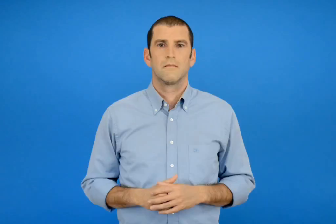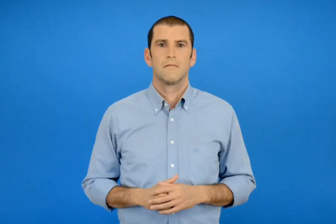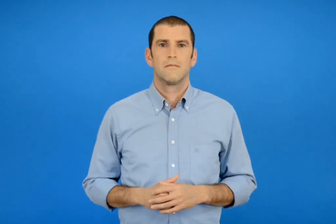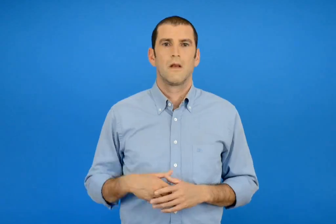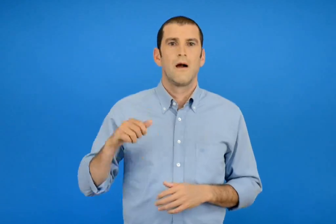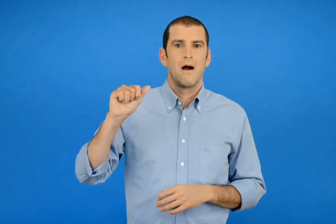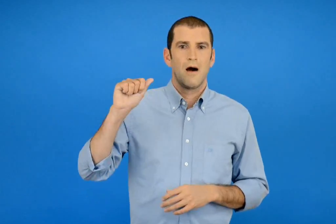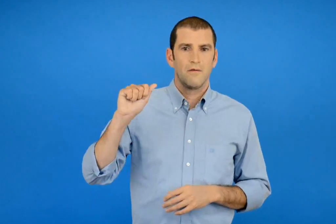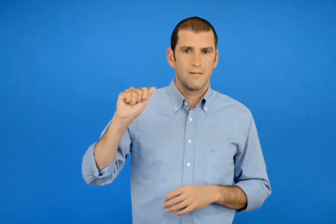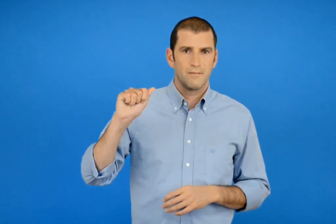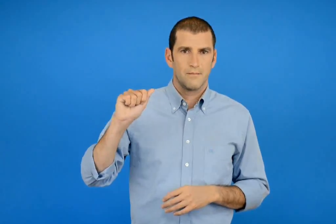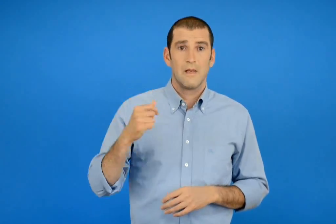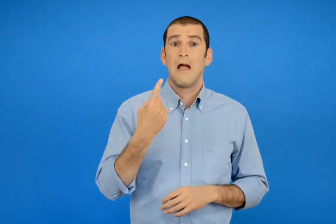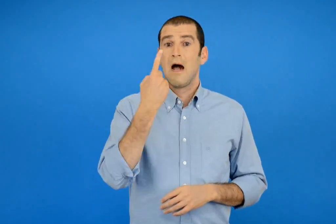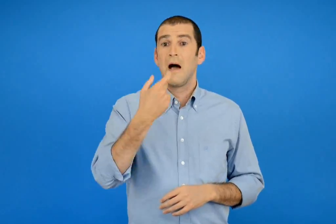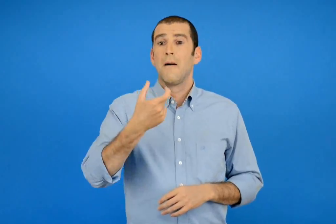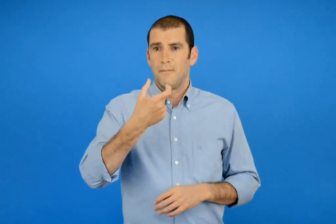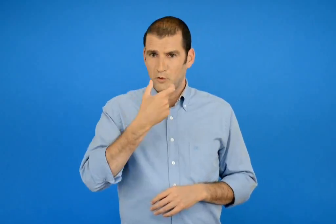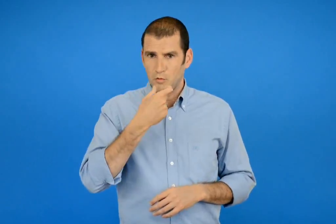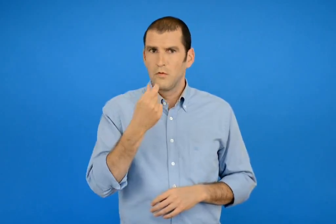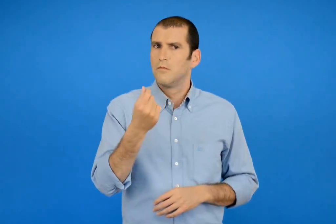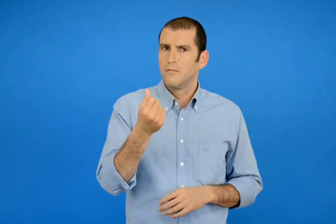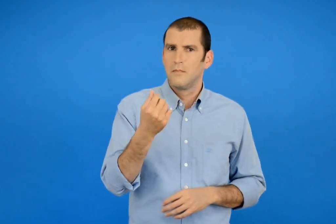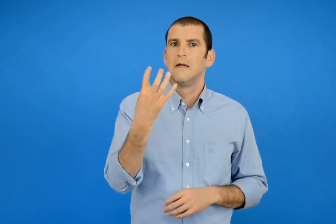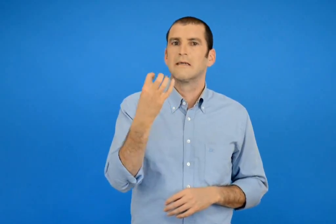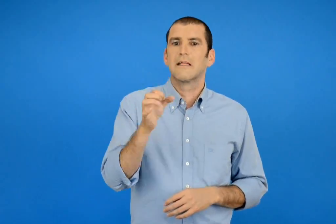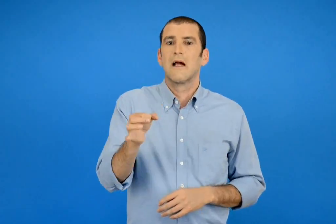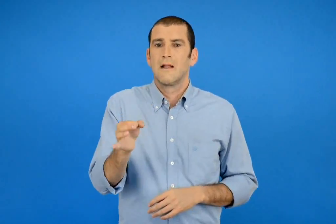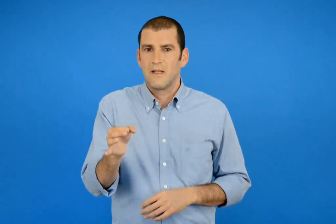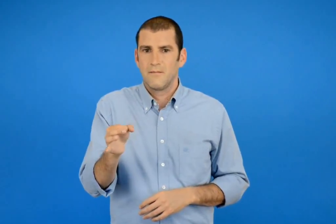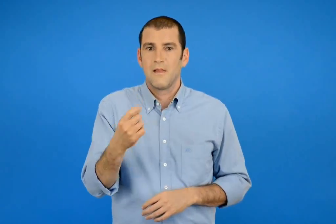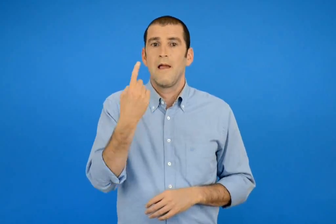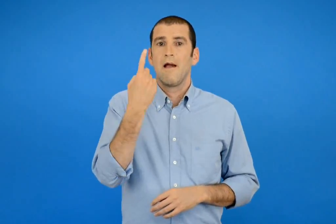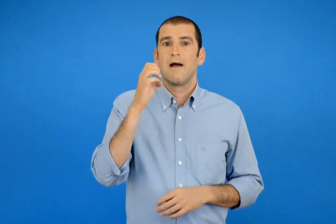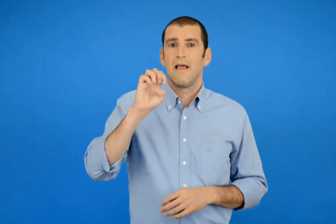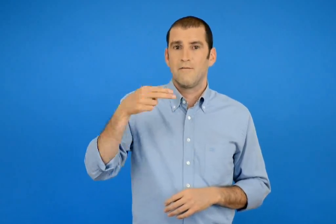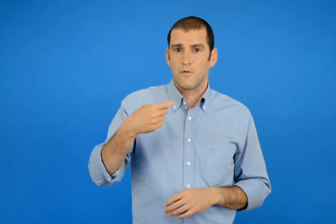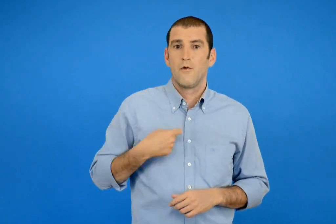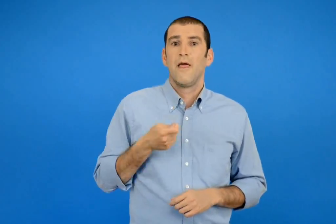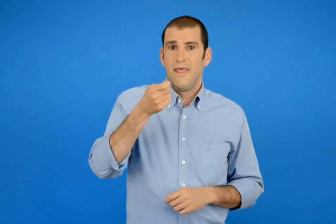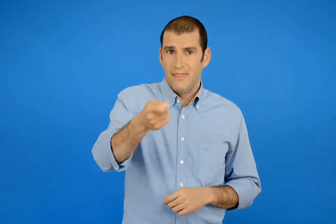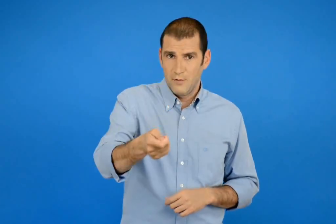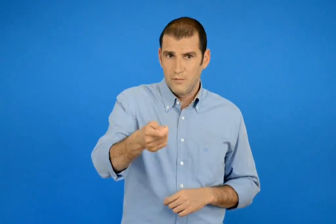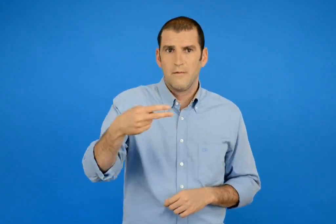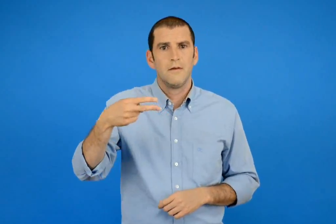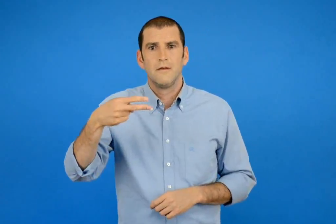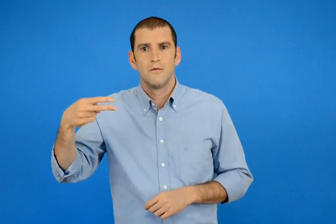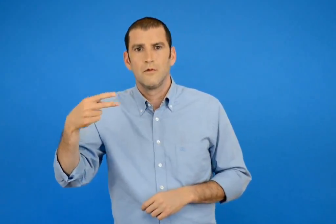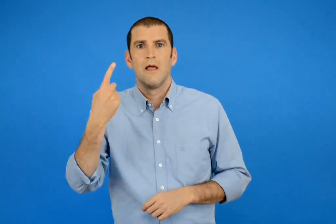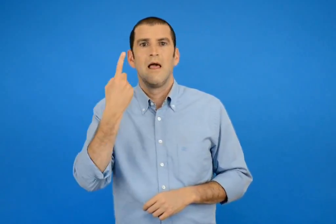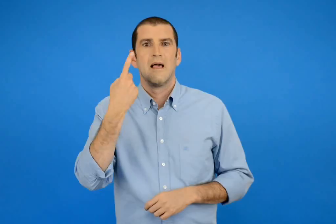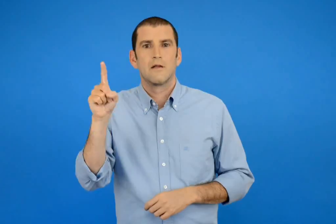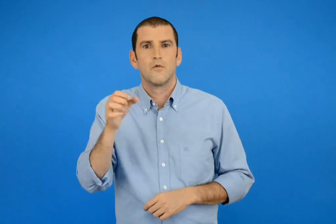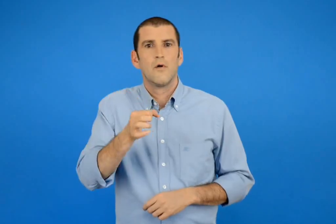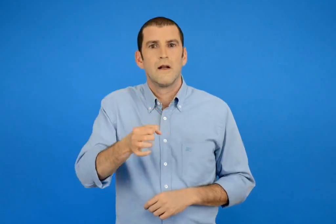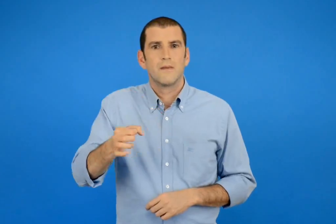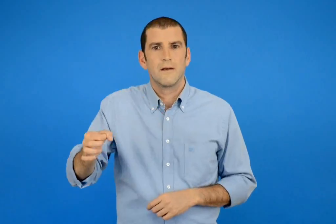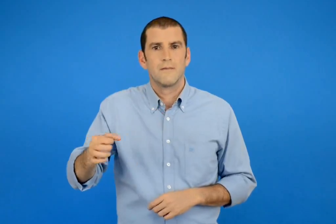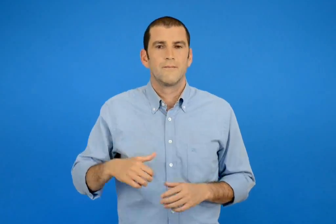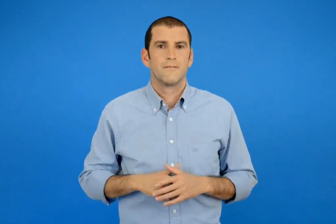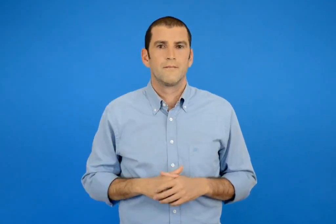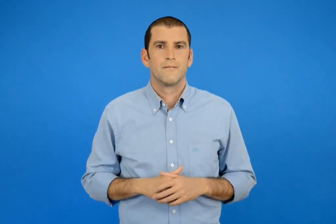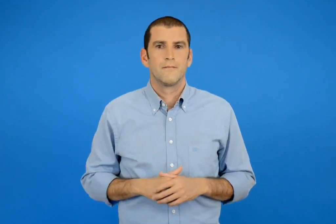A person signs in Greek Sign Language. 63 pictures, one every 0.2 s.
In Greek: α ένα μπισκότο κοστίζει 40 λεπτό δίνω 1 € = 100 λεπτό
